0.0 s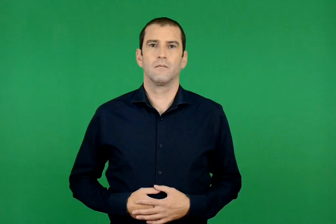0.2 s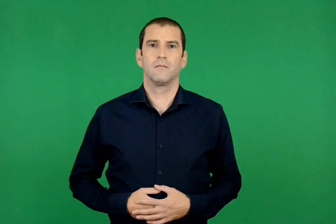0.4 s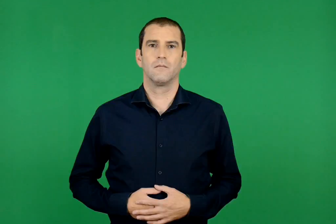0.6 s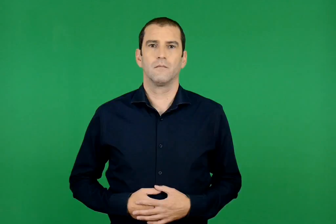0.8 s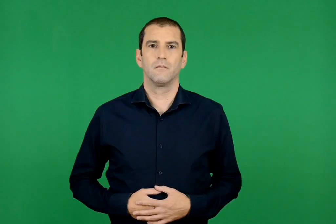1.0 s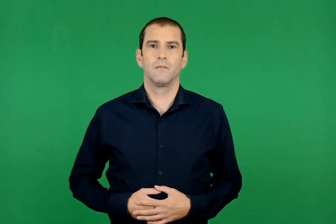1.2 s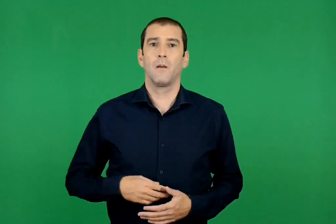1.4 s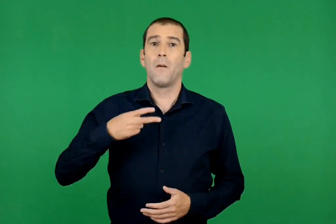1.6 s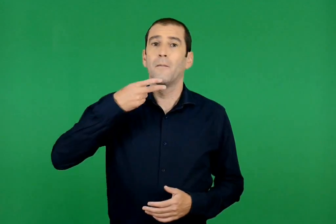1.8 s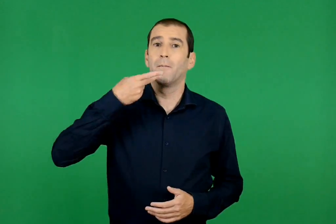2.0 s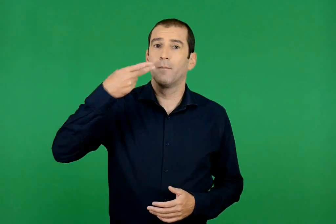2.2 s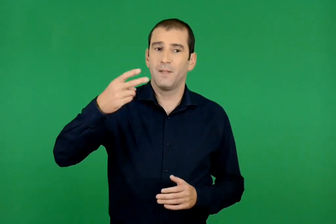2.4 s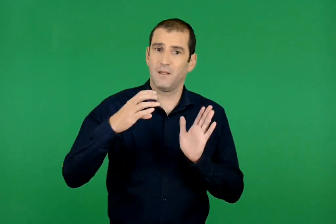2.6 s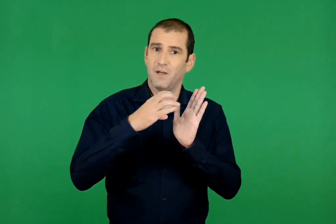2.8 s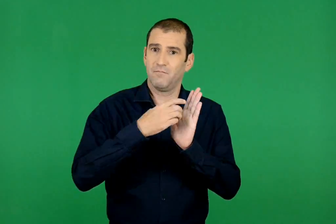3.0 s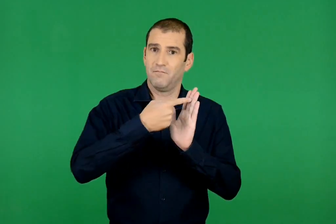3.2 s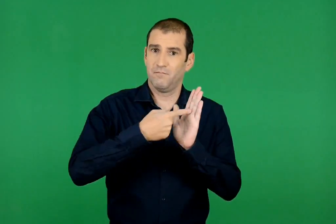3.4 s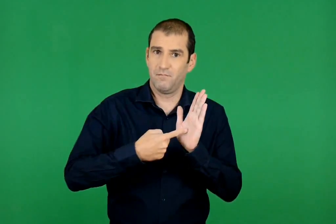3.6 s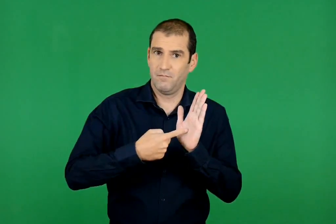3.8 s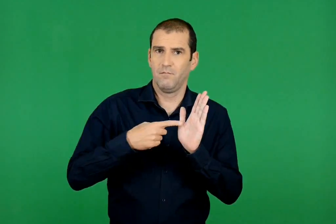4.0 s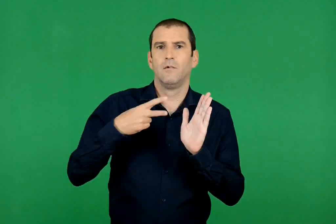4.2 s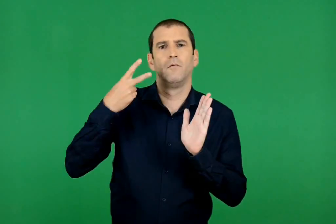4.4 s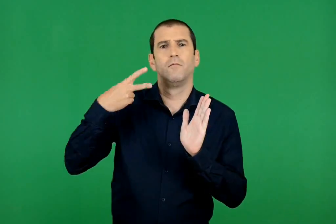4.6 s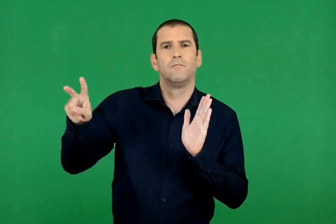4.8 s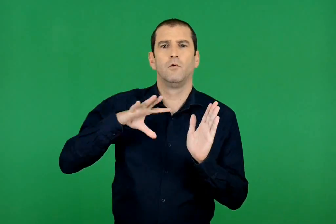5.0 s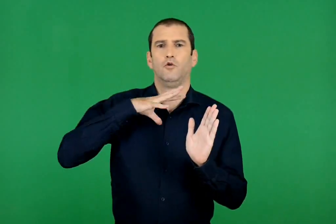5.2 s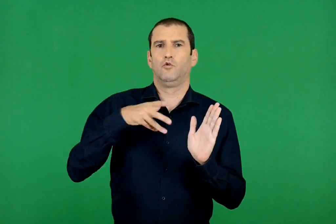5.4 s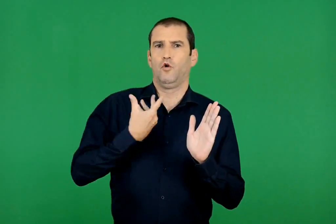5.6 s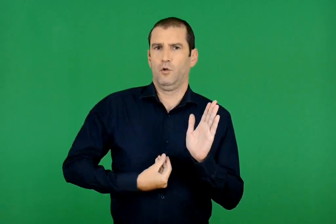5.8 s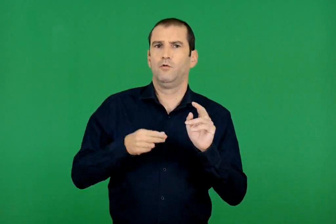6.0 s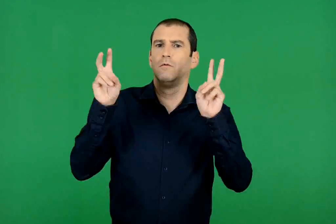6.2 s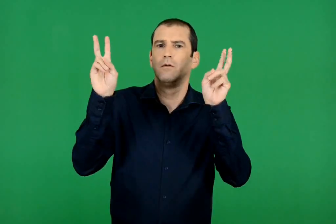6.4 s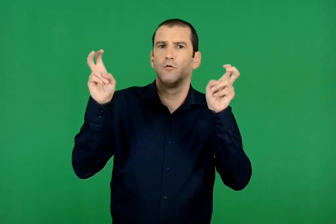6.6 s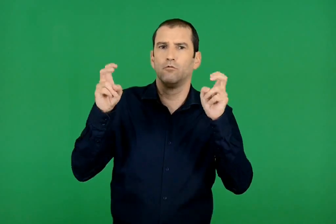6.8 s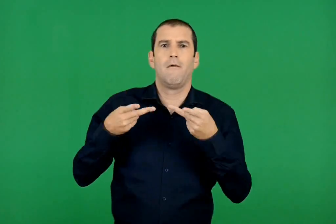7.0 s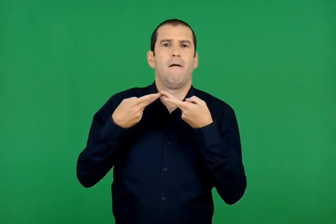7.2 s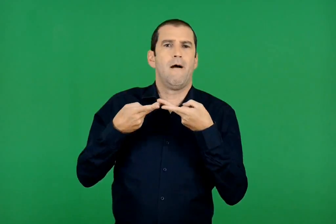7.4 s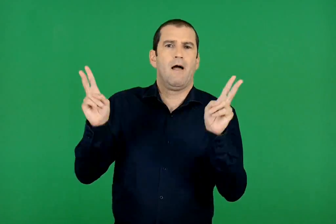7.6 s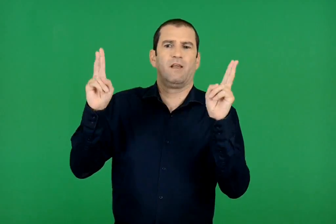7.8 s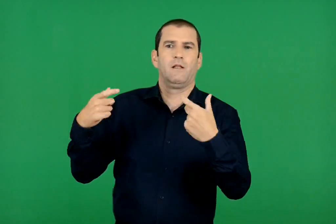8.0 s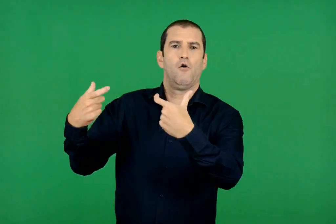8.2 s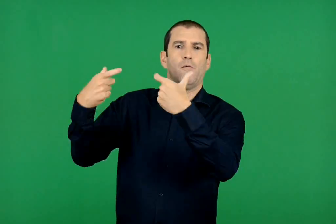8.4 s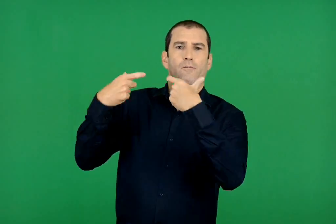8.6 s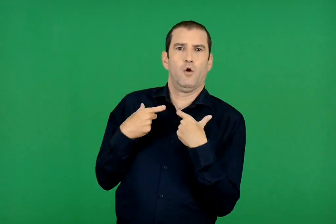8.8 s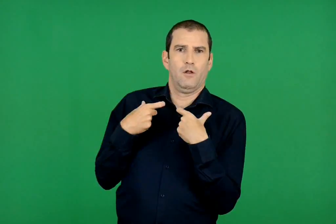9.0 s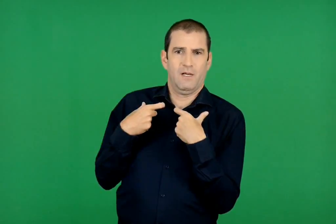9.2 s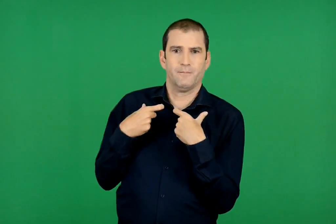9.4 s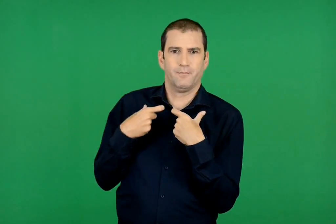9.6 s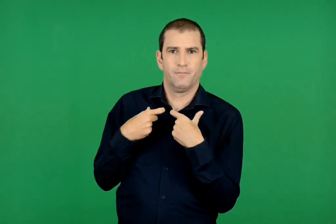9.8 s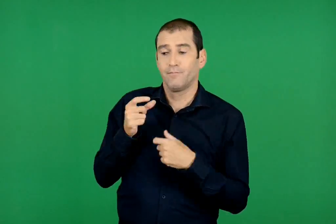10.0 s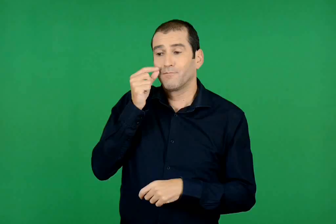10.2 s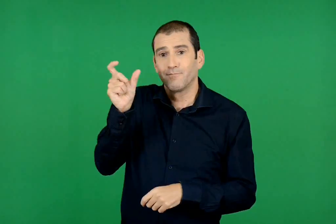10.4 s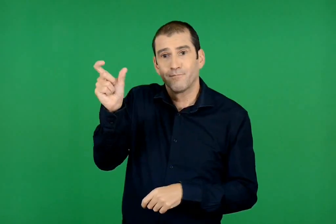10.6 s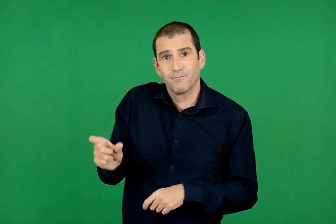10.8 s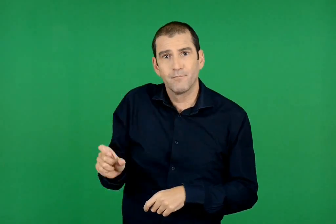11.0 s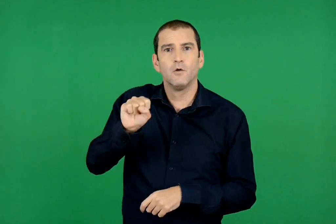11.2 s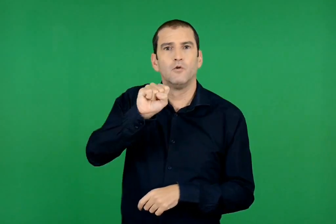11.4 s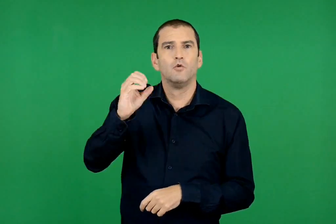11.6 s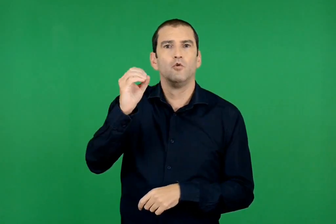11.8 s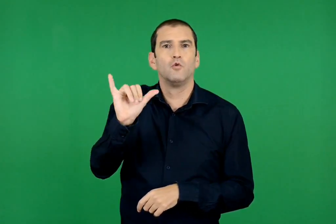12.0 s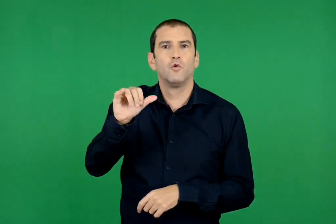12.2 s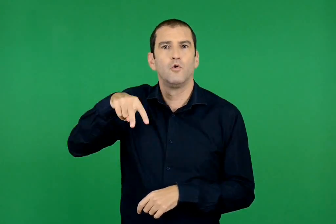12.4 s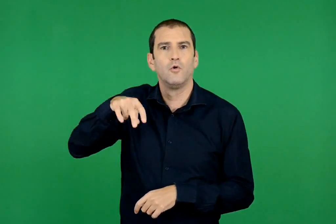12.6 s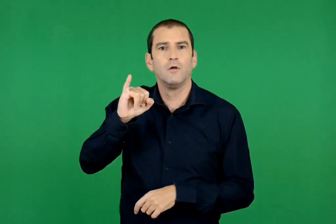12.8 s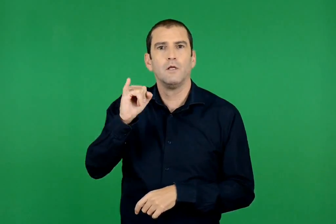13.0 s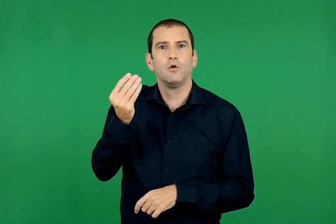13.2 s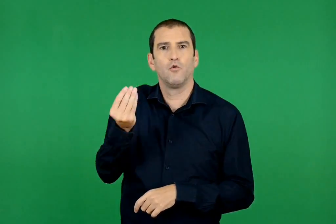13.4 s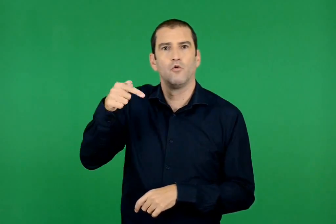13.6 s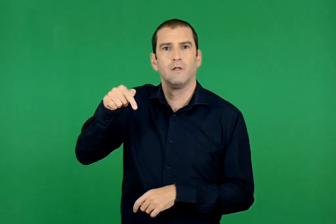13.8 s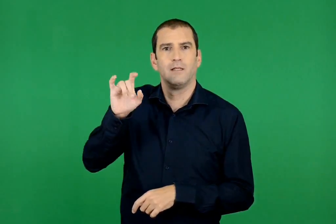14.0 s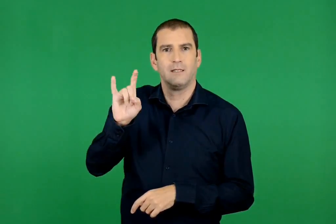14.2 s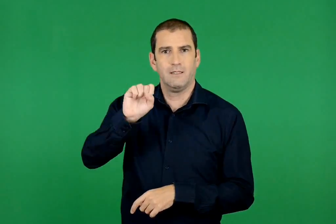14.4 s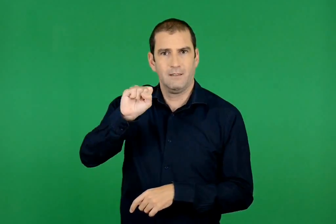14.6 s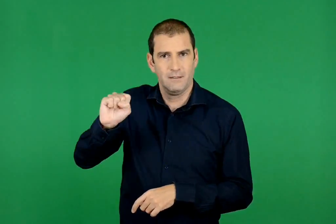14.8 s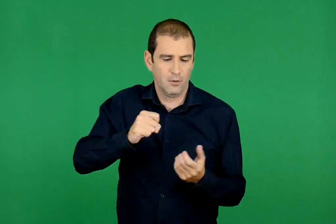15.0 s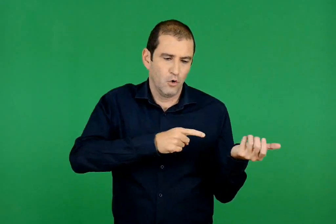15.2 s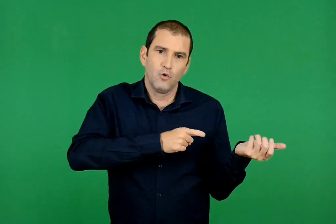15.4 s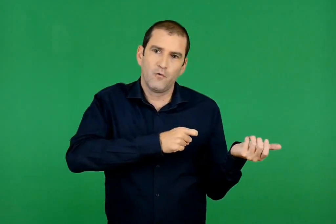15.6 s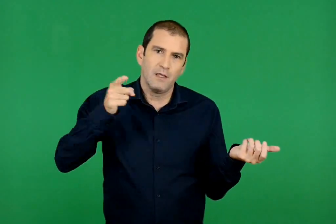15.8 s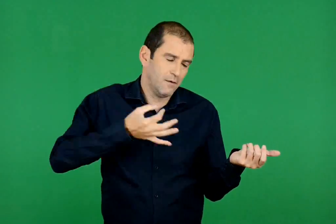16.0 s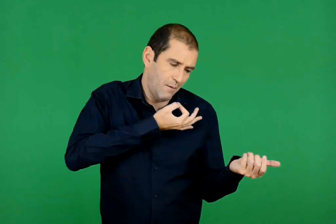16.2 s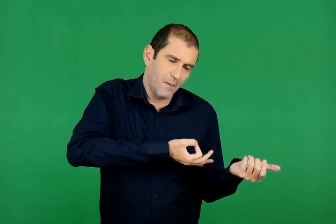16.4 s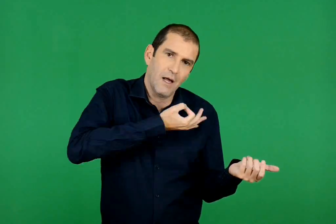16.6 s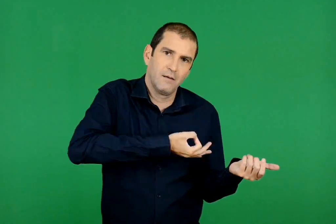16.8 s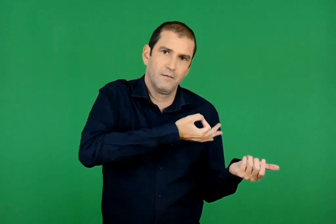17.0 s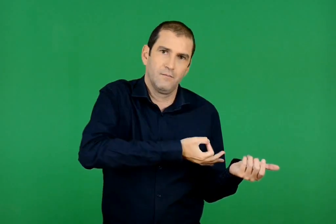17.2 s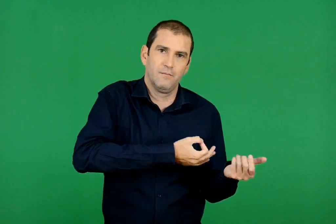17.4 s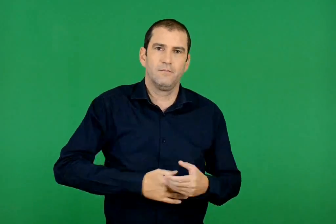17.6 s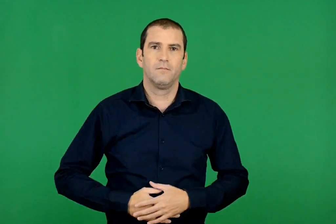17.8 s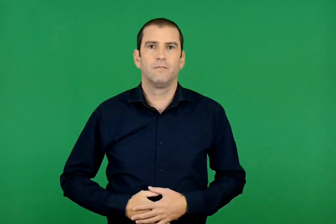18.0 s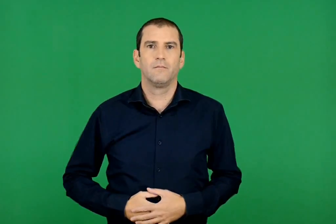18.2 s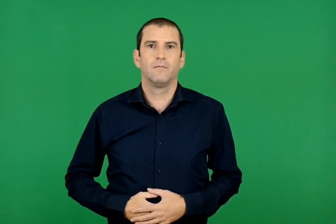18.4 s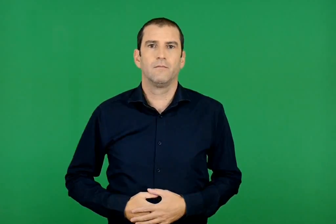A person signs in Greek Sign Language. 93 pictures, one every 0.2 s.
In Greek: στο ποίημα του διονυσίου σολωμού ελεύθεροι πολιορκημένοι που ακολουθεί , ο σουλιώτης μιλάει στο τουφέκι του
